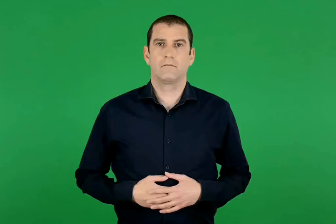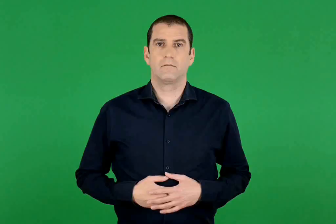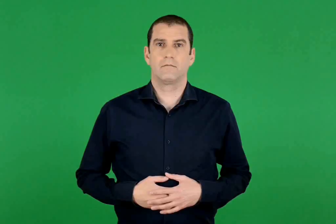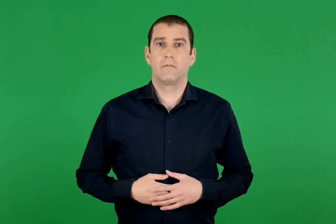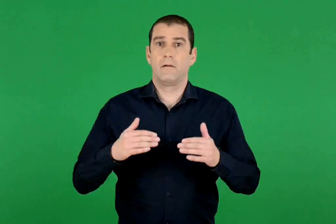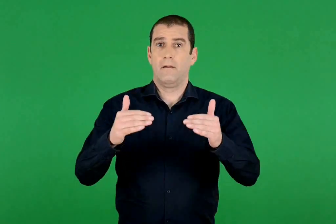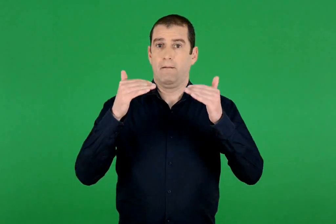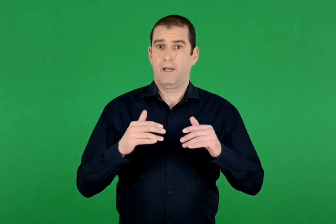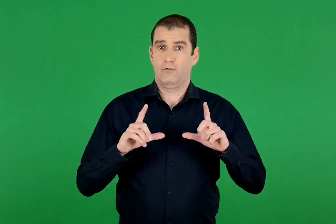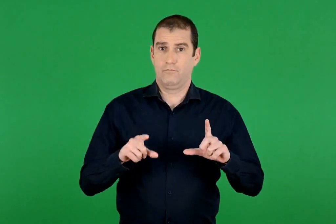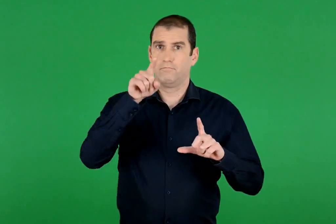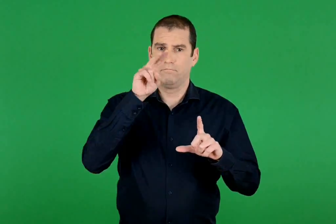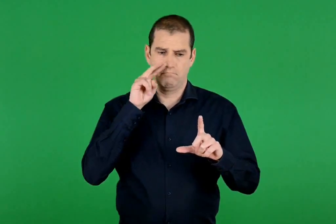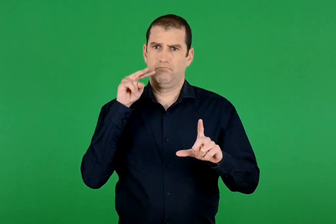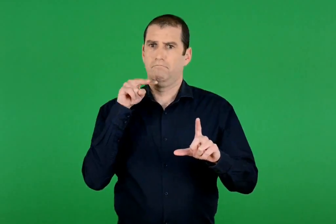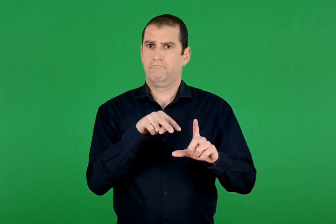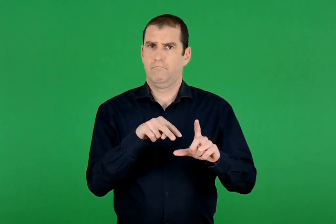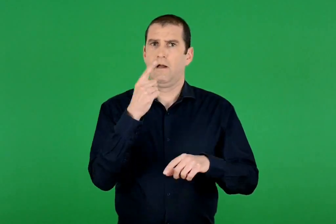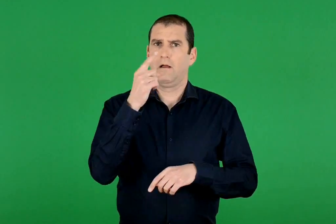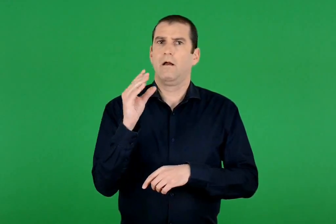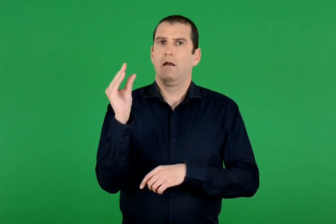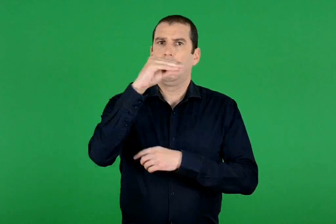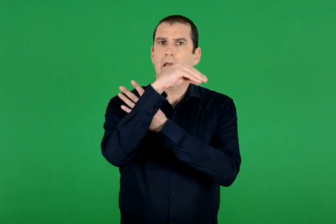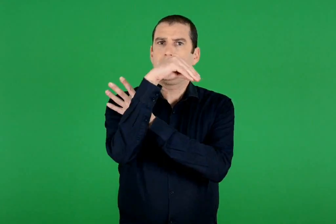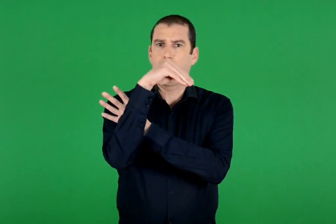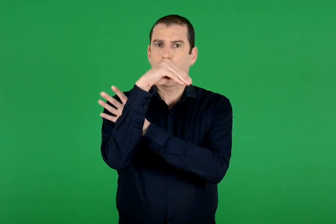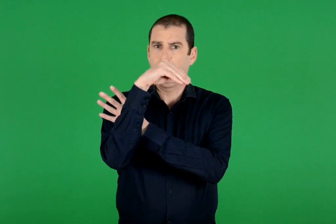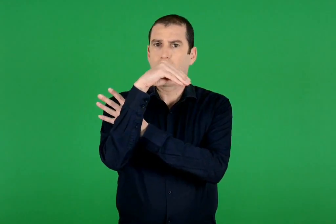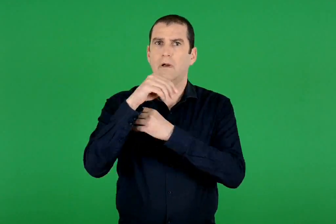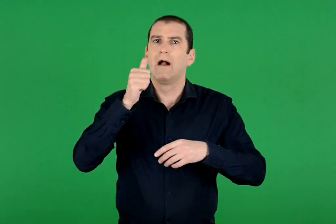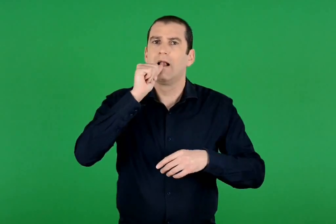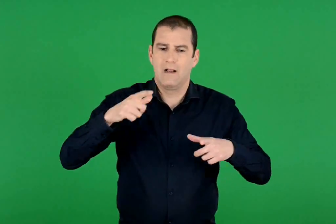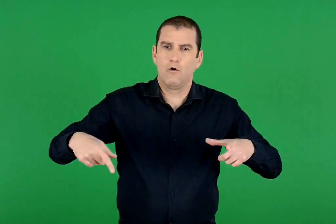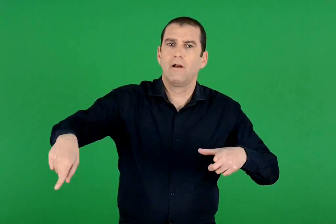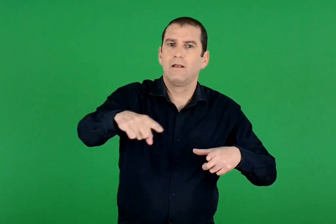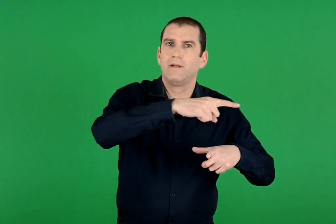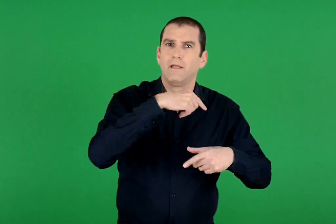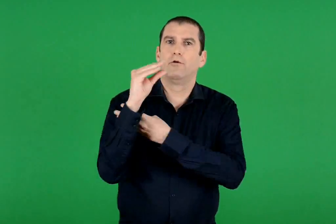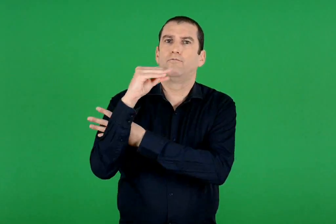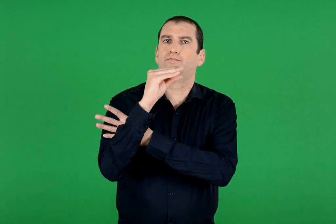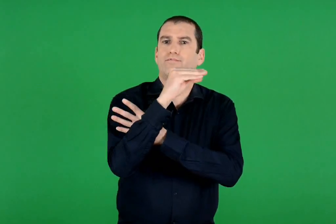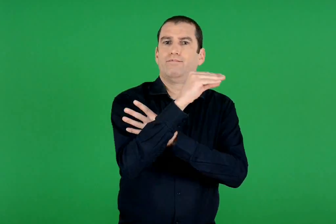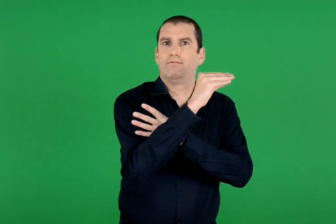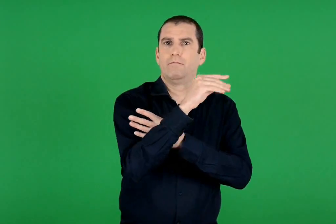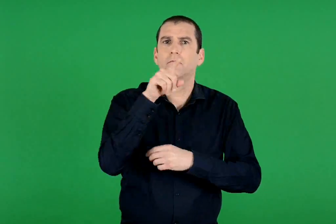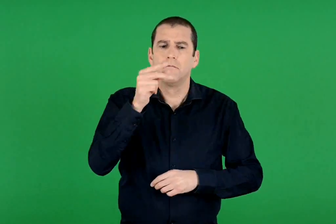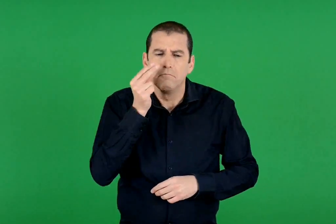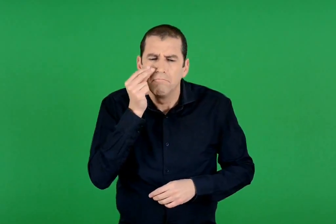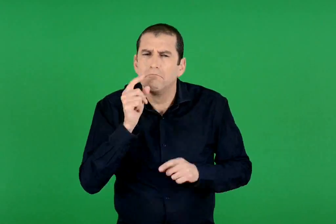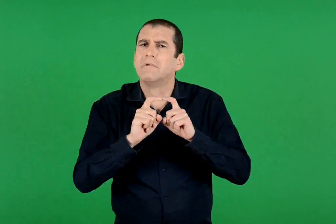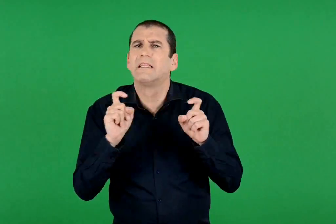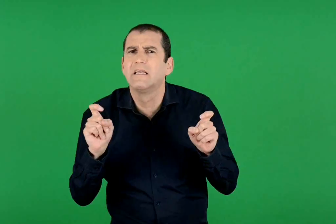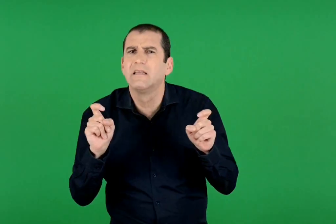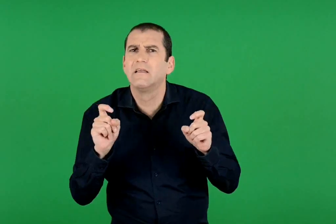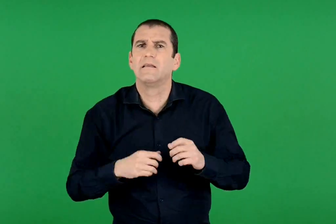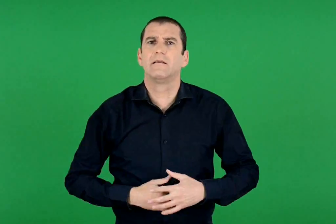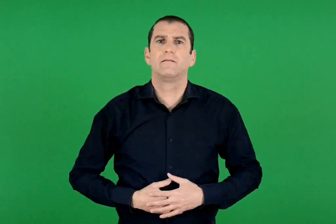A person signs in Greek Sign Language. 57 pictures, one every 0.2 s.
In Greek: παρακάτω βλέπεις έναν κύκνο που κολυμπά στα νερά της λίμνης. τι παρατηρείς ;
